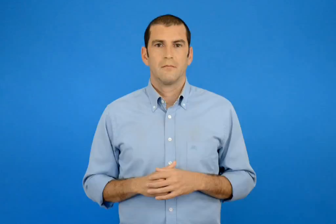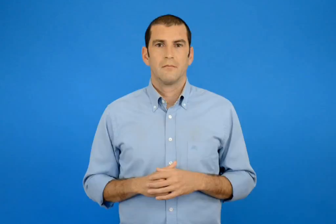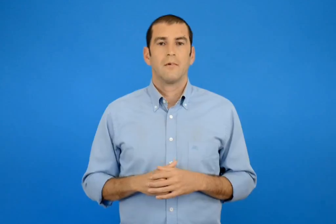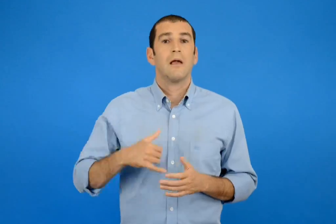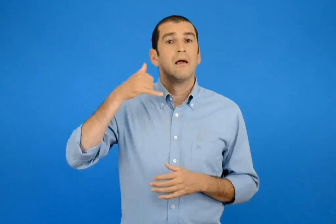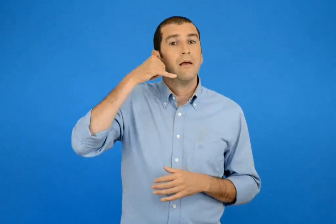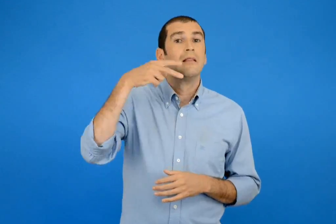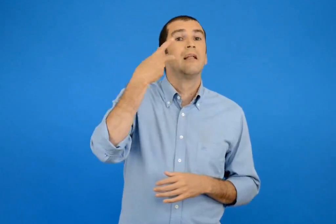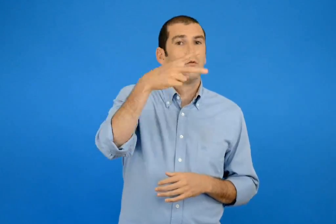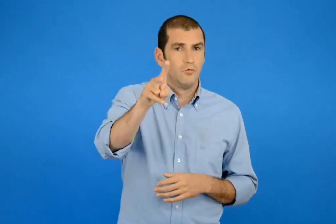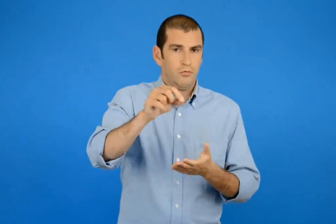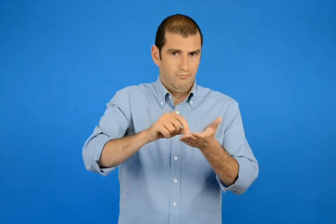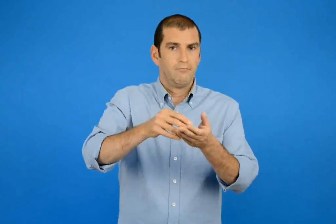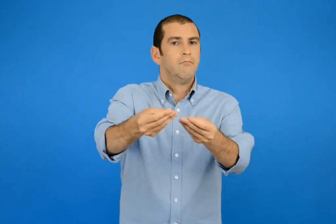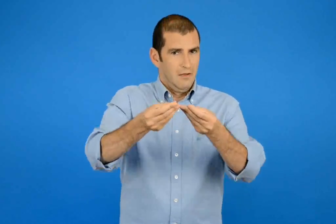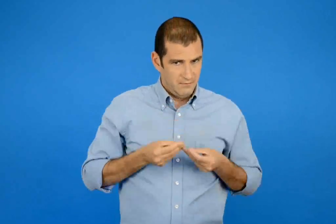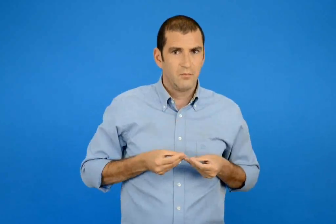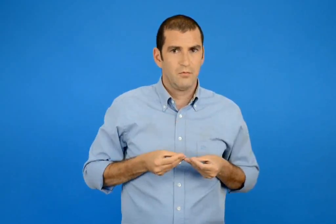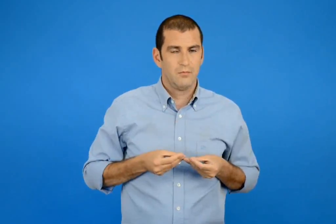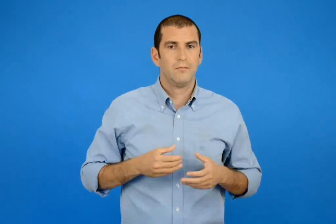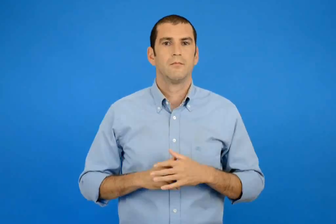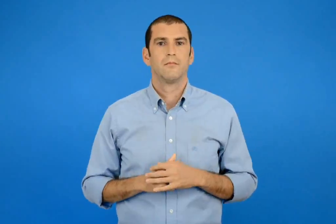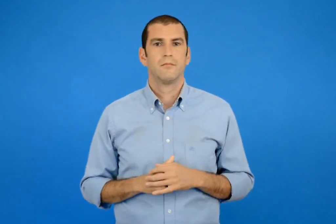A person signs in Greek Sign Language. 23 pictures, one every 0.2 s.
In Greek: άφησε μου το τηλέφωνο σου
